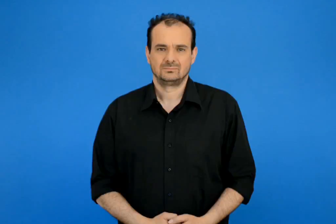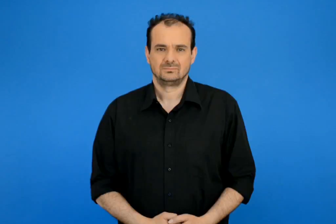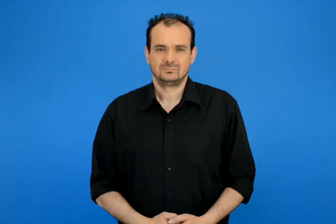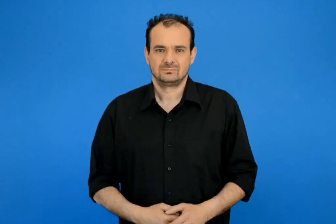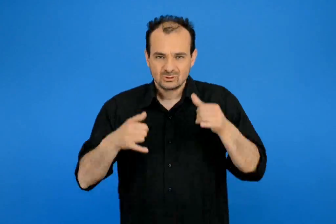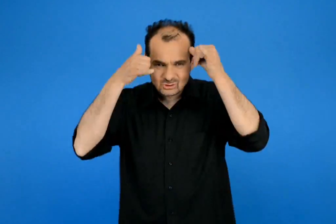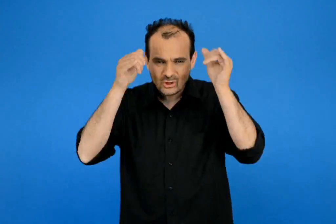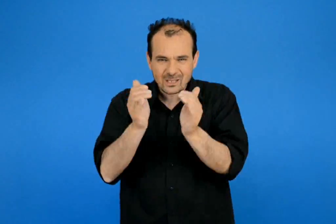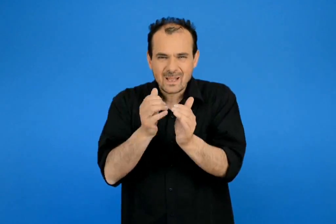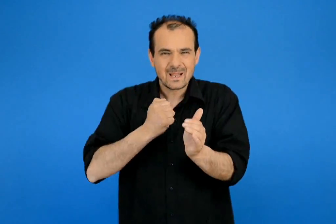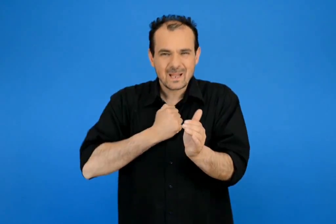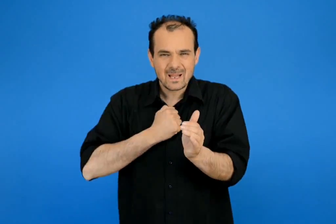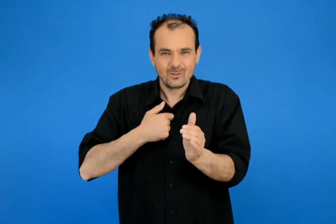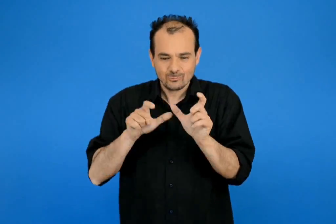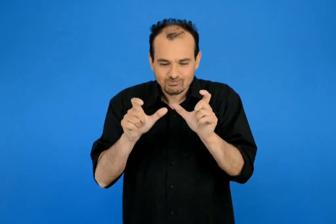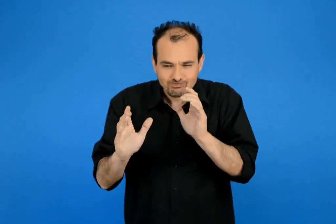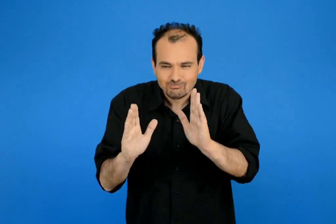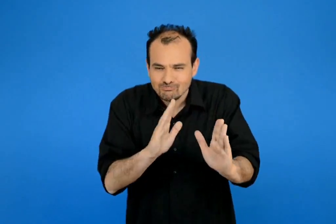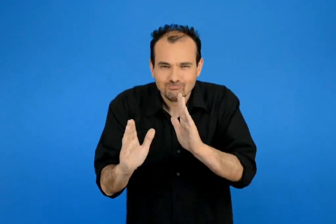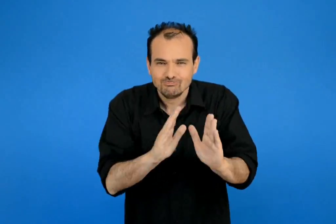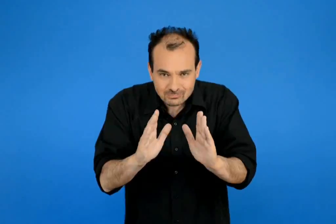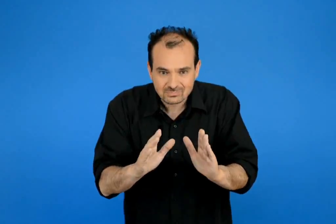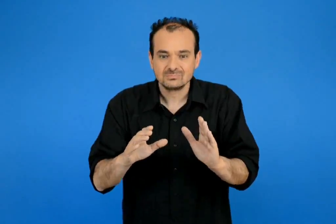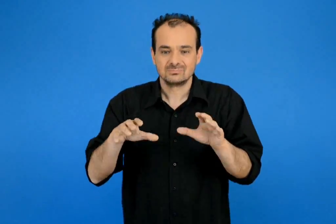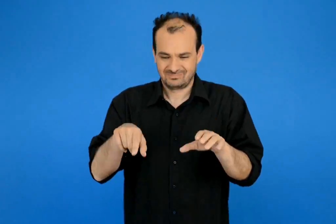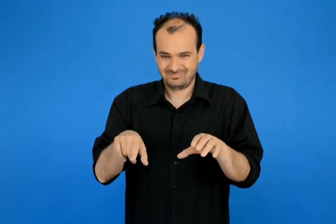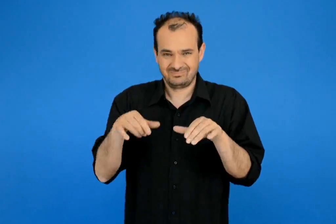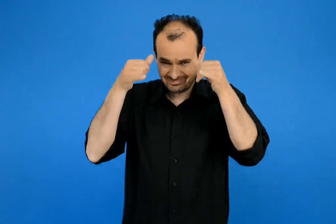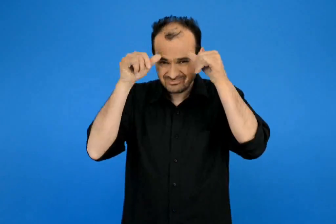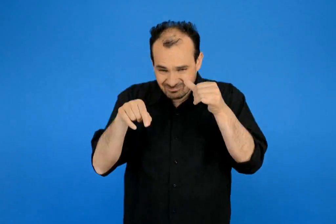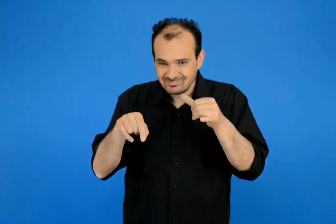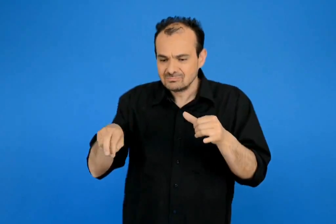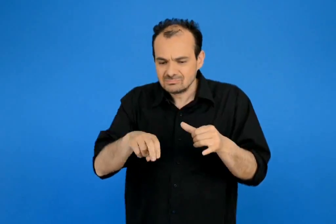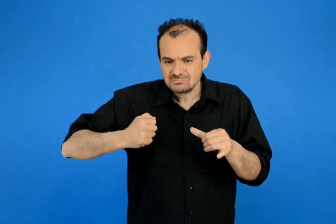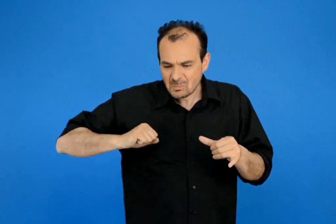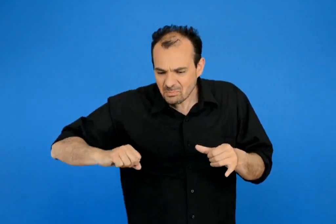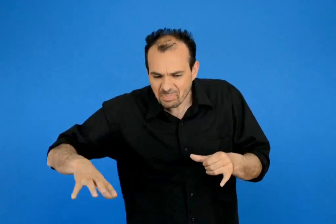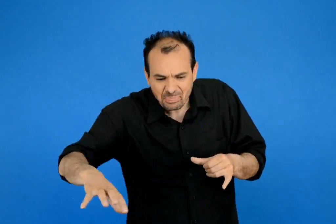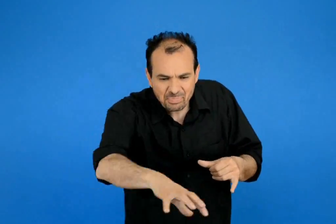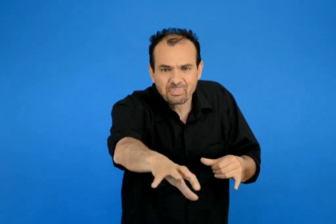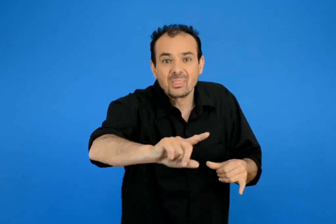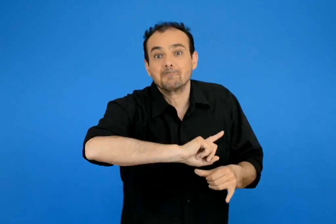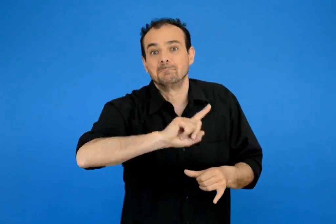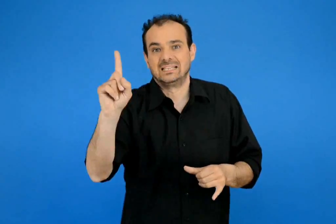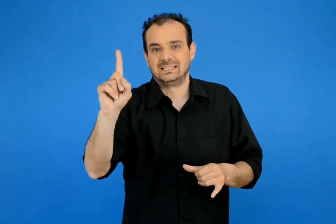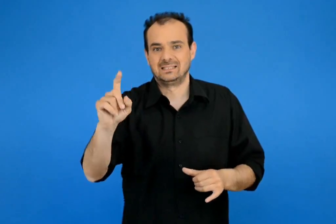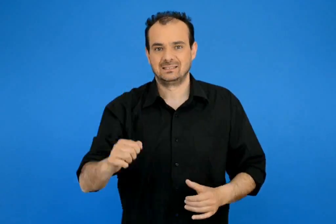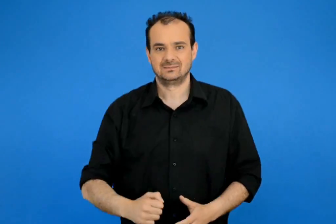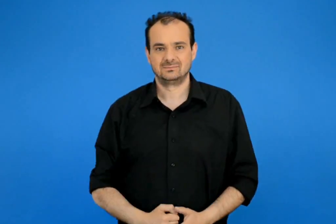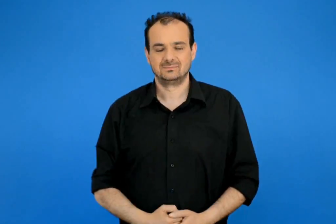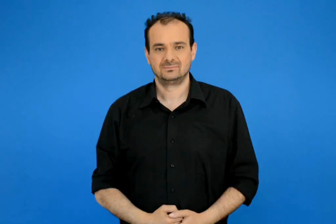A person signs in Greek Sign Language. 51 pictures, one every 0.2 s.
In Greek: φροντίζω το ζωάκι μου το μαθαίνω να μη λερώνει οπουδήποτε
